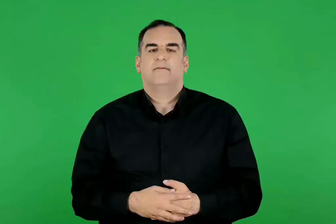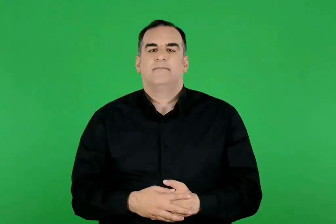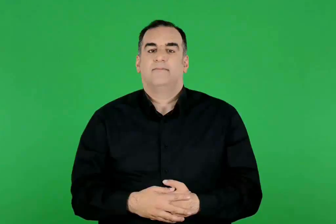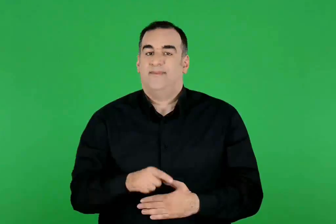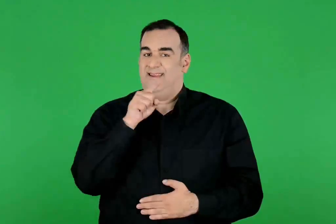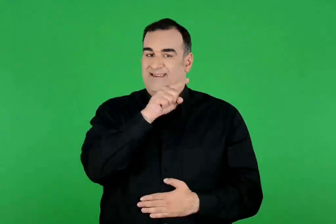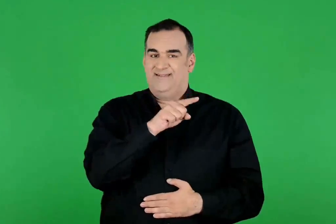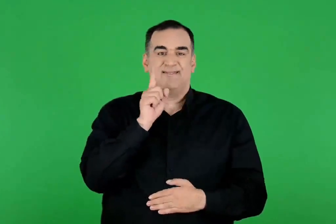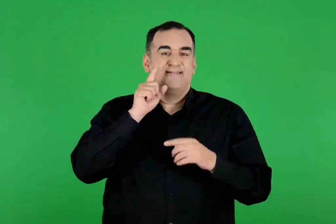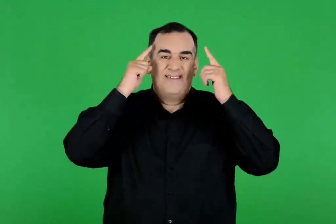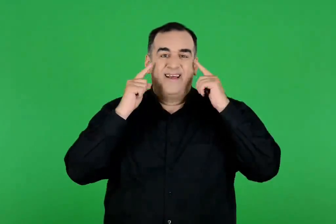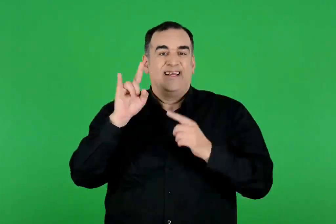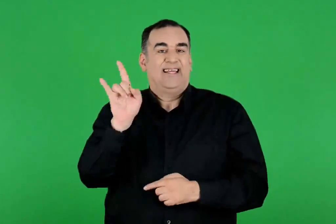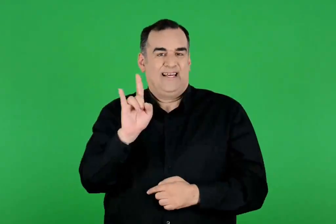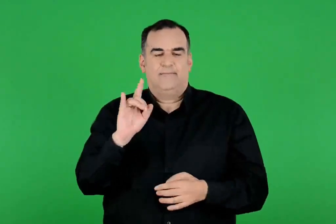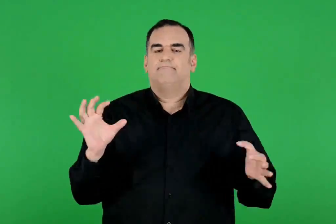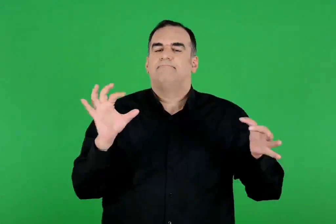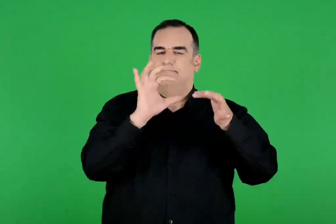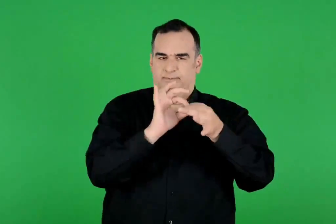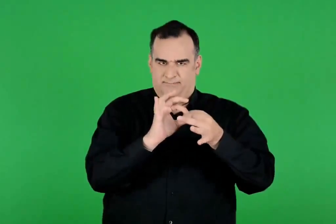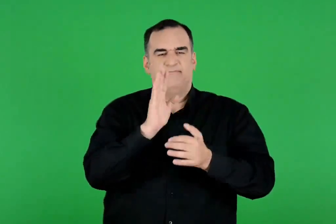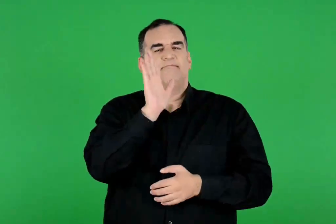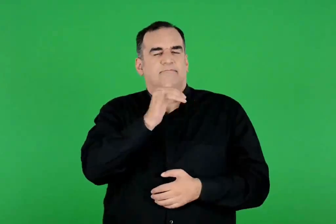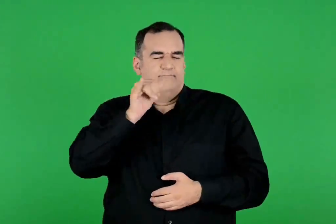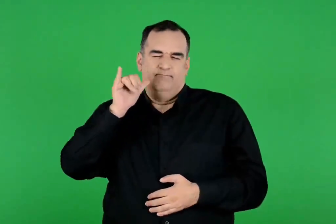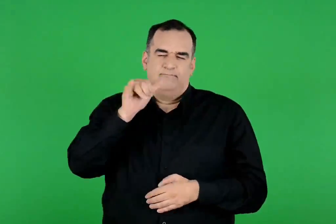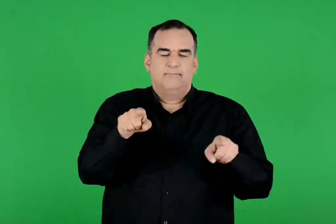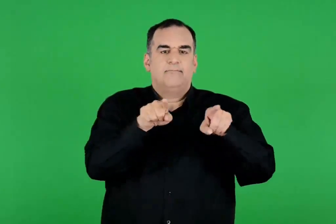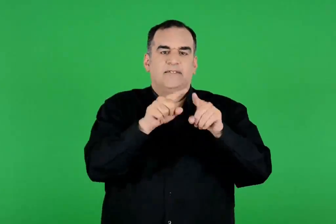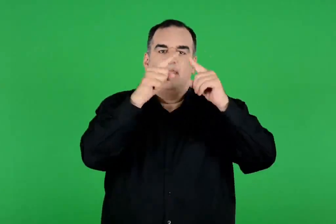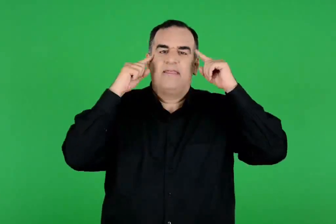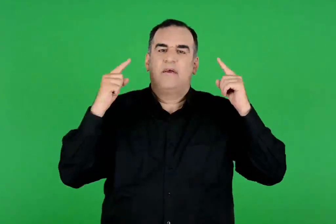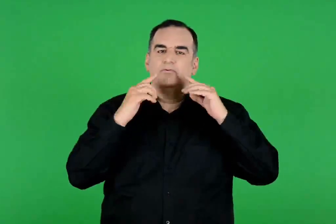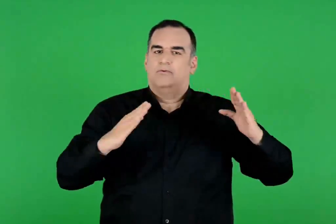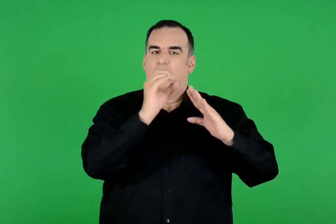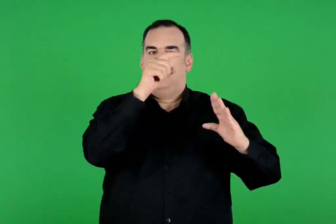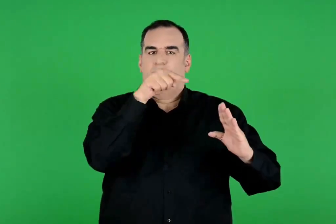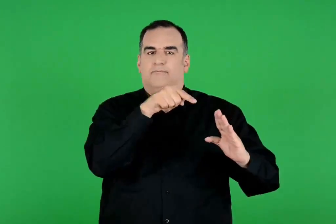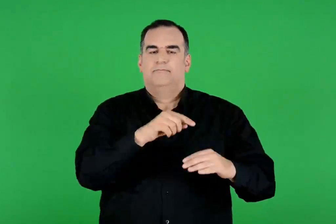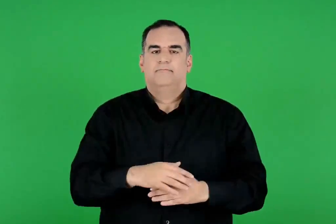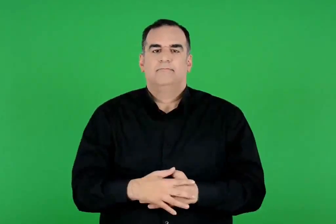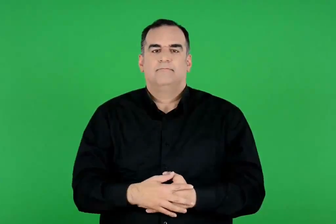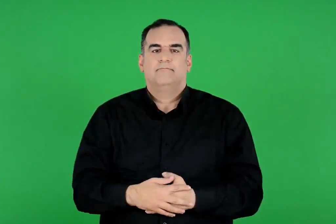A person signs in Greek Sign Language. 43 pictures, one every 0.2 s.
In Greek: εκεί συμφιλιώθηκε με την ήρα κι έζησε για πάντα με τους θεούς του ολύμπου
